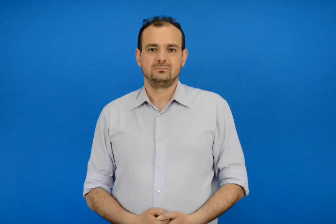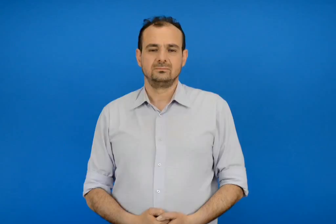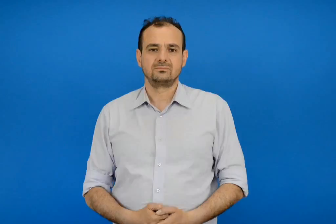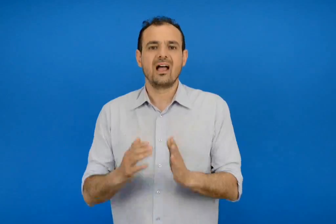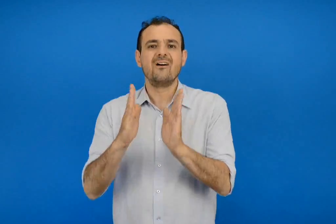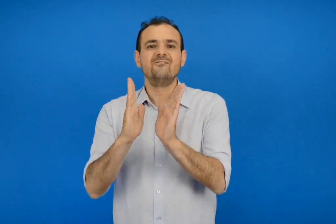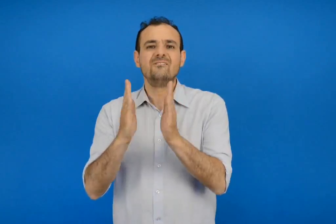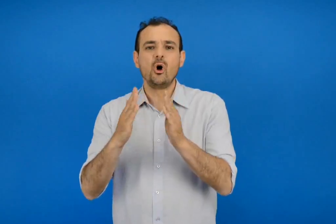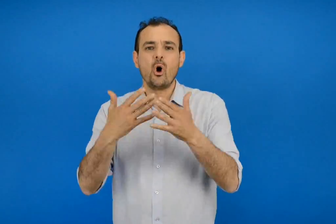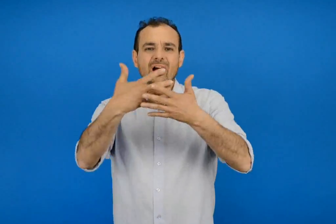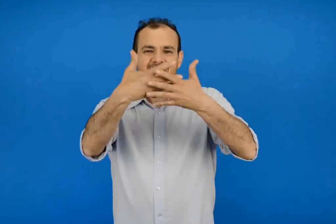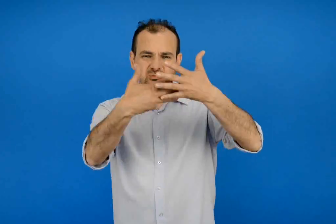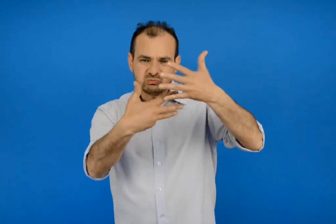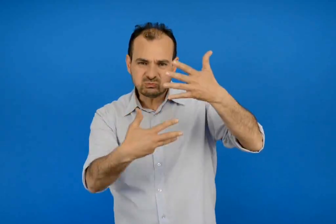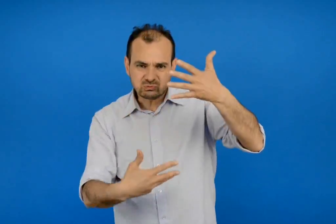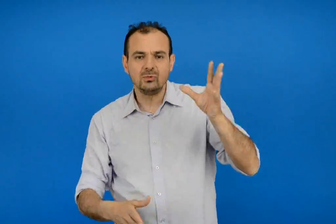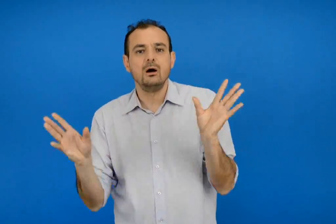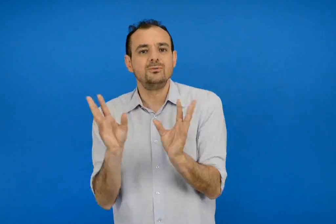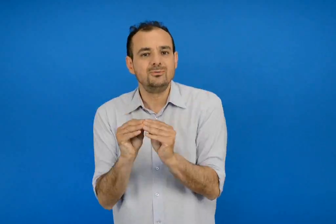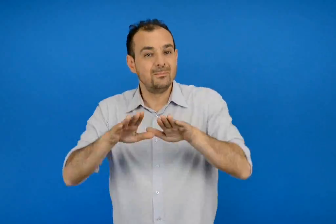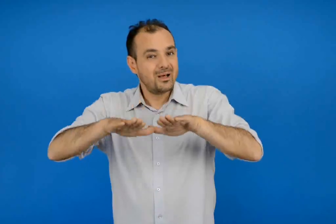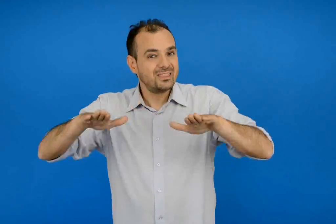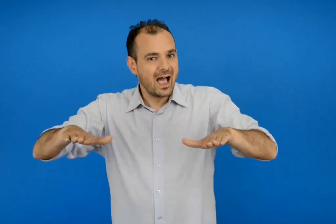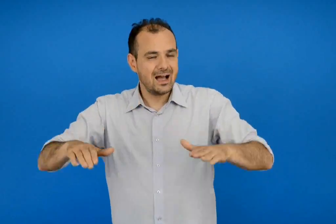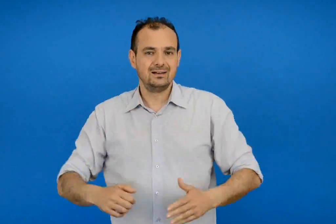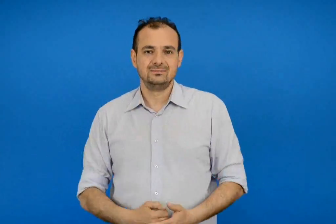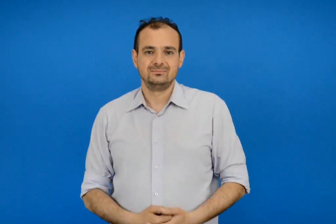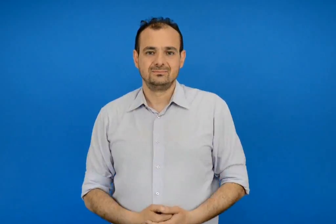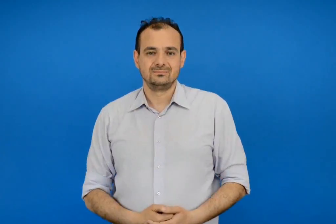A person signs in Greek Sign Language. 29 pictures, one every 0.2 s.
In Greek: παιδική βιβλιογραφία
